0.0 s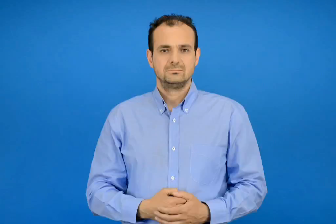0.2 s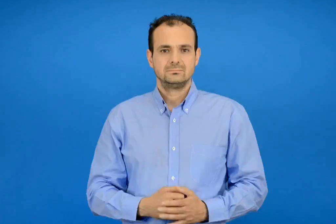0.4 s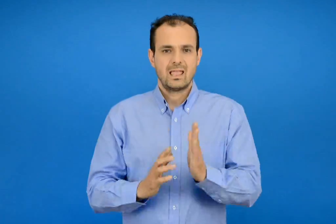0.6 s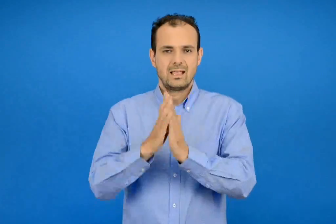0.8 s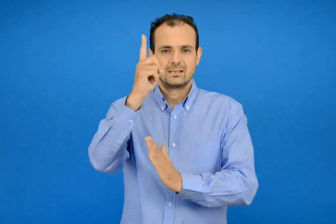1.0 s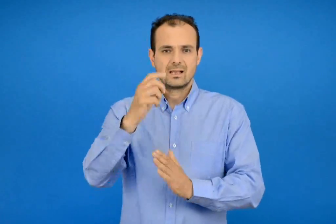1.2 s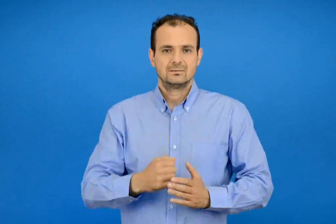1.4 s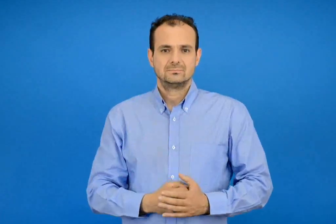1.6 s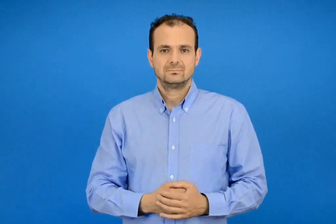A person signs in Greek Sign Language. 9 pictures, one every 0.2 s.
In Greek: έντεκα
